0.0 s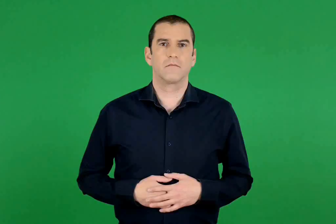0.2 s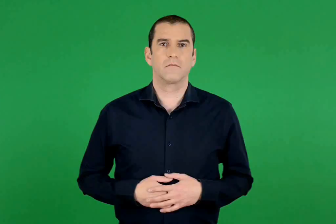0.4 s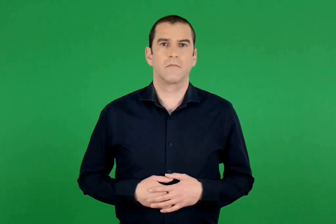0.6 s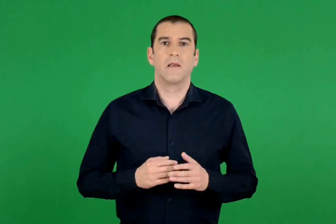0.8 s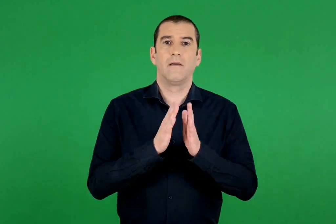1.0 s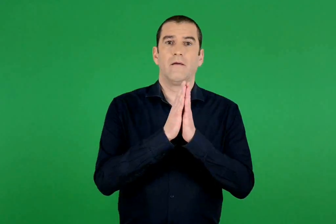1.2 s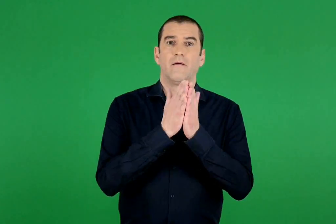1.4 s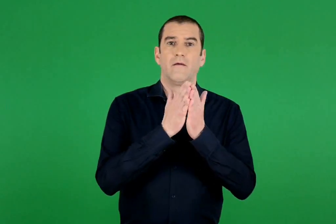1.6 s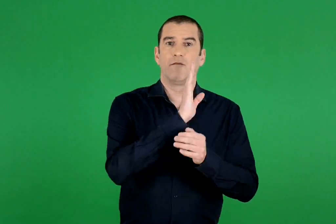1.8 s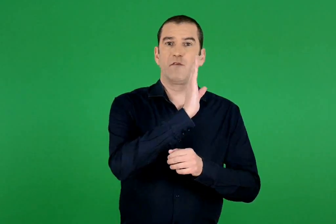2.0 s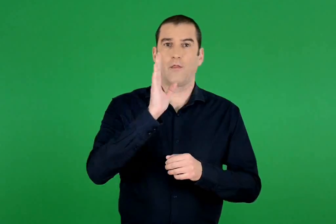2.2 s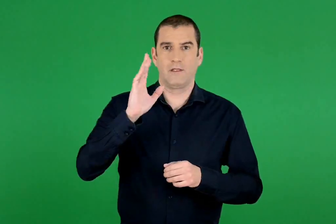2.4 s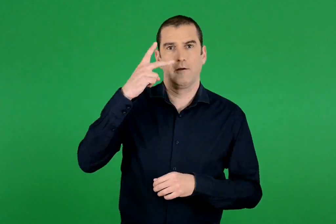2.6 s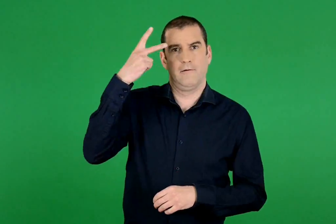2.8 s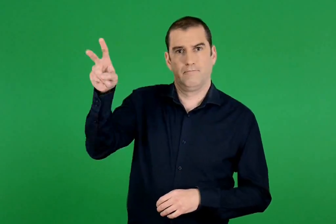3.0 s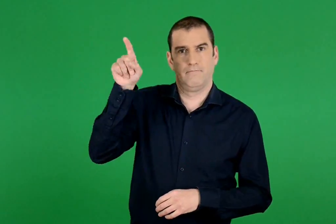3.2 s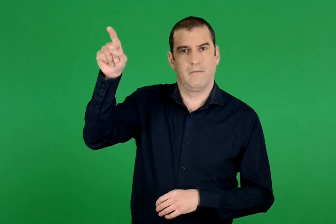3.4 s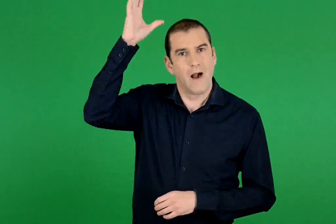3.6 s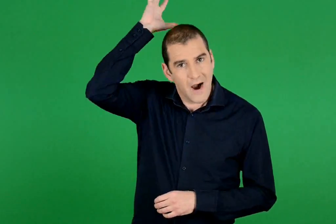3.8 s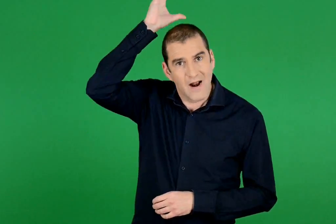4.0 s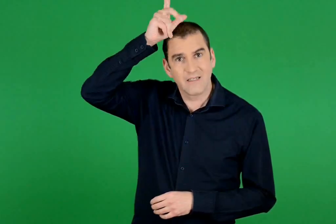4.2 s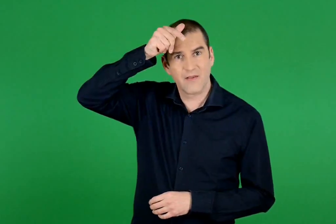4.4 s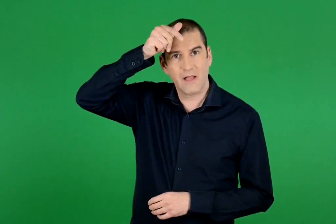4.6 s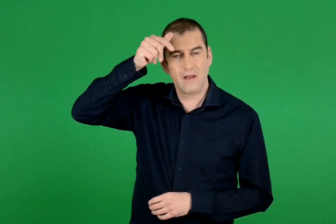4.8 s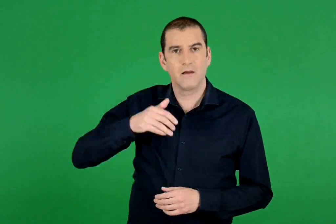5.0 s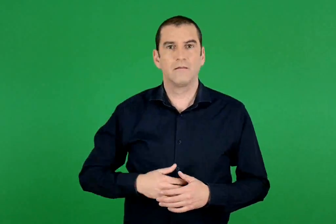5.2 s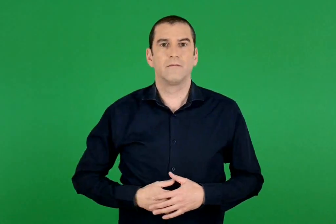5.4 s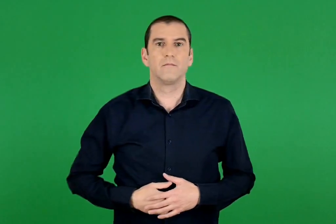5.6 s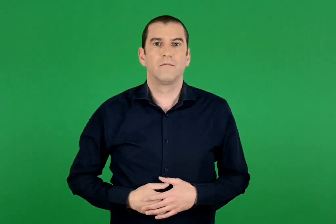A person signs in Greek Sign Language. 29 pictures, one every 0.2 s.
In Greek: βιβλιοθήκη της αλεξάνδρειας
